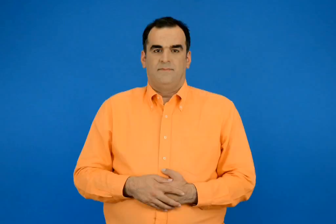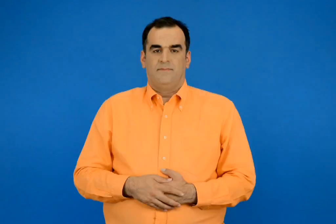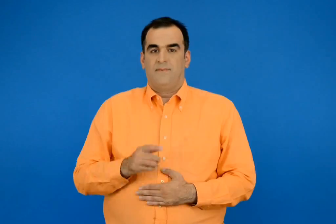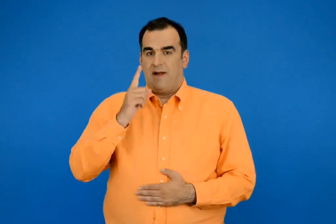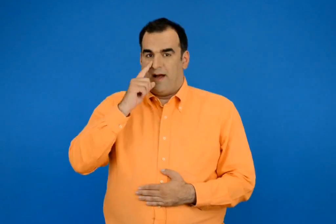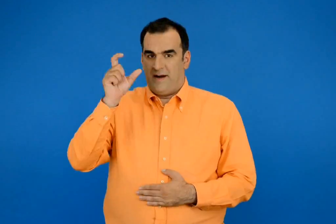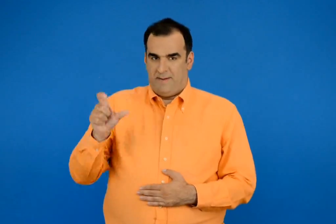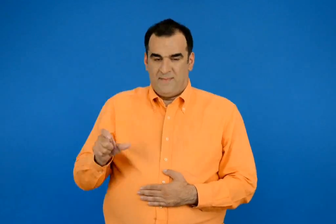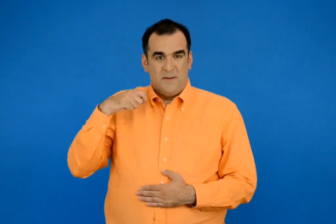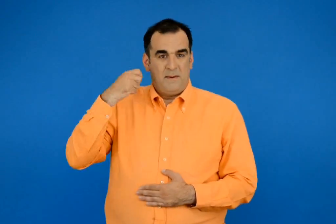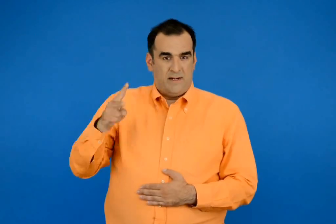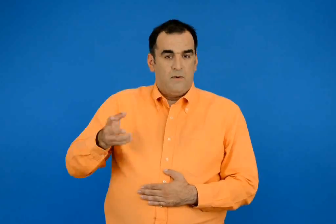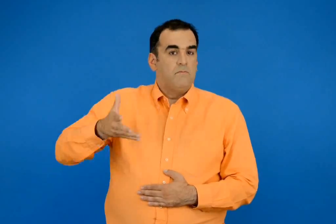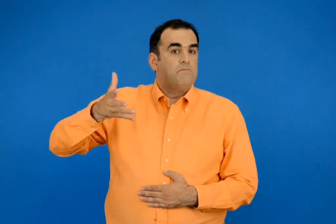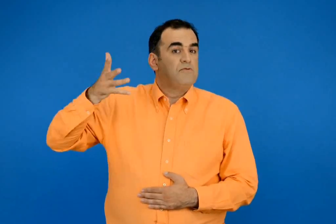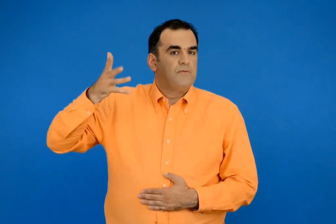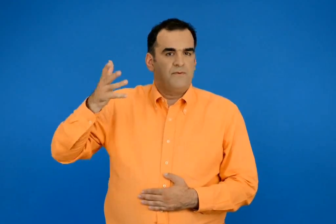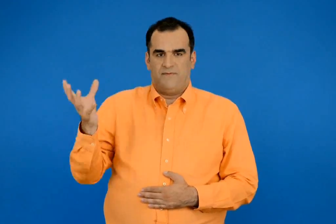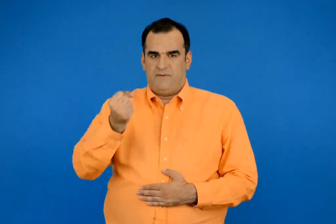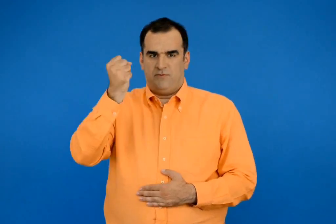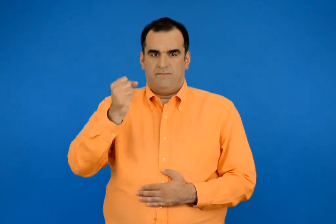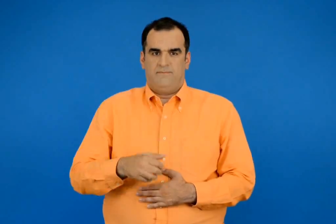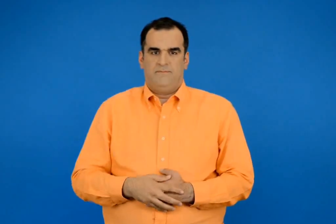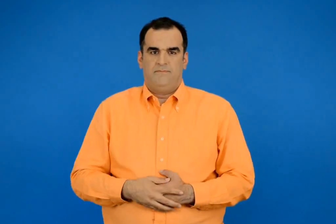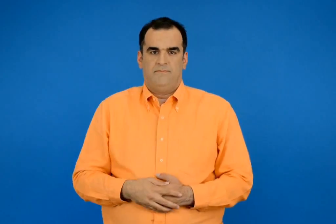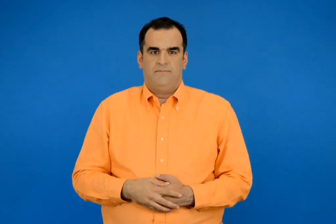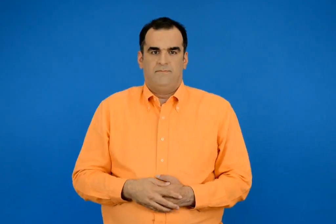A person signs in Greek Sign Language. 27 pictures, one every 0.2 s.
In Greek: βρίσκω ποσό χρονών είναι η μαμά της άννας
